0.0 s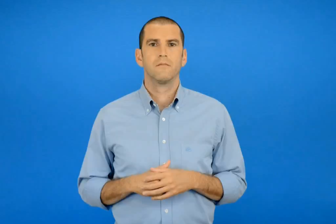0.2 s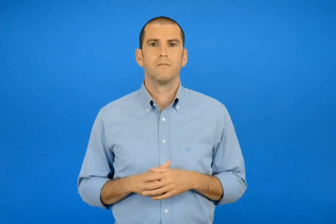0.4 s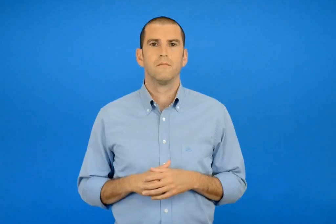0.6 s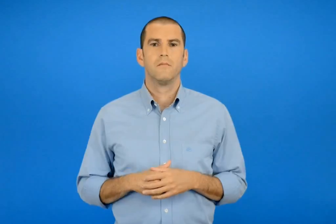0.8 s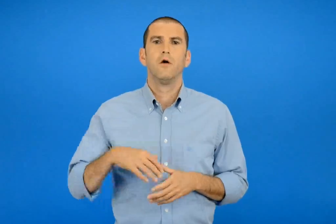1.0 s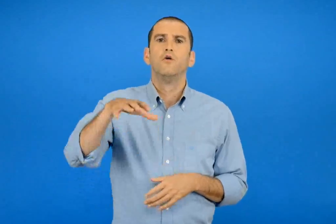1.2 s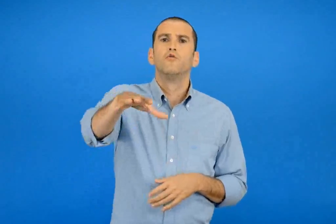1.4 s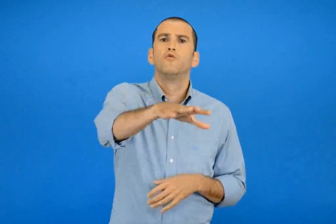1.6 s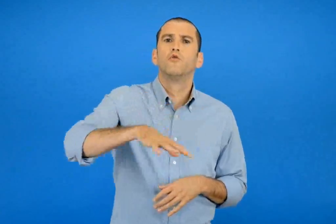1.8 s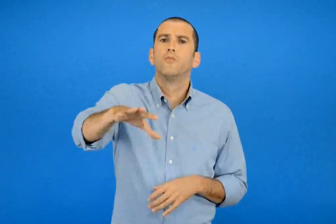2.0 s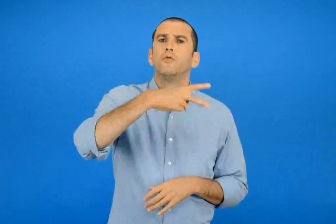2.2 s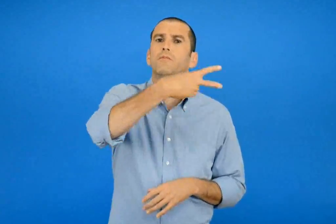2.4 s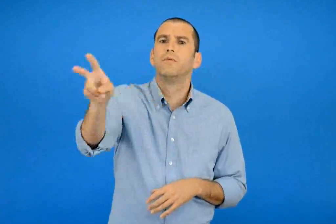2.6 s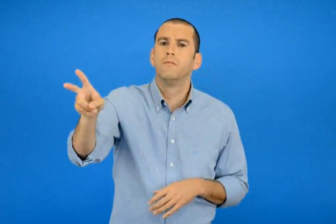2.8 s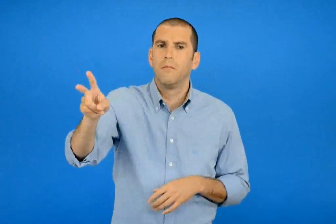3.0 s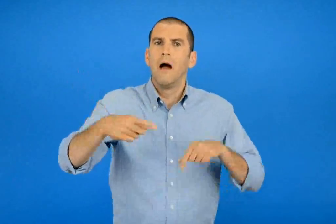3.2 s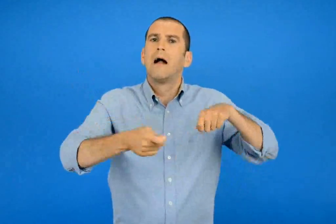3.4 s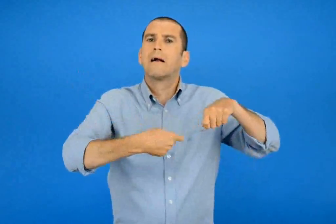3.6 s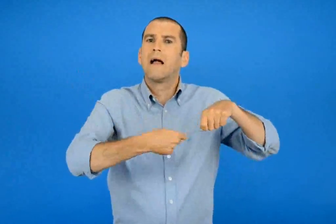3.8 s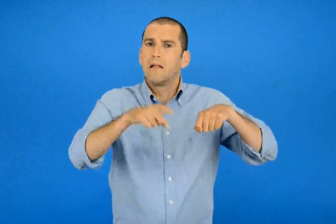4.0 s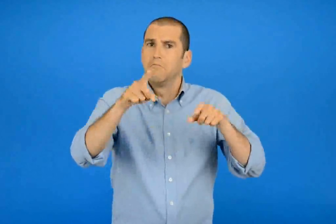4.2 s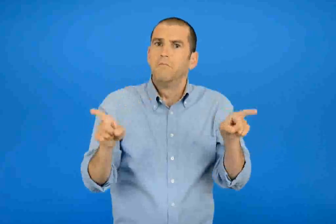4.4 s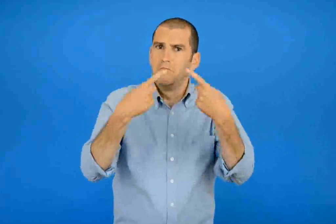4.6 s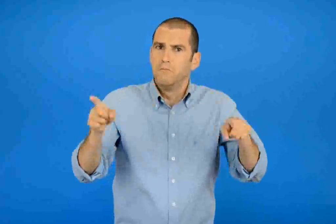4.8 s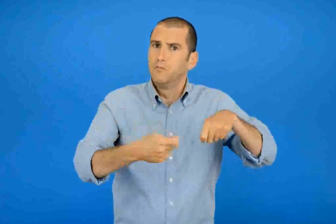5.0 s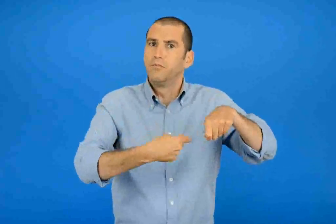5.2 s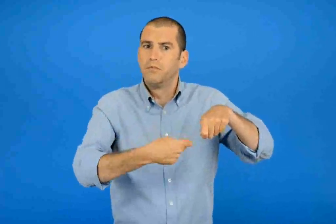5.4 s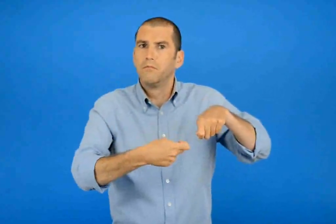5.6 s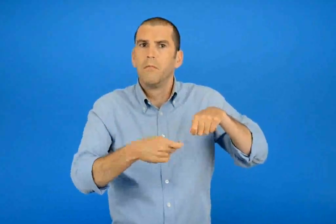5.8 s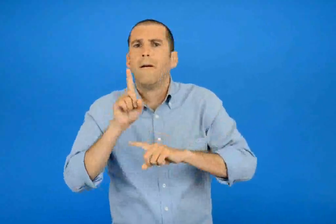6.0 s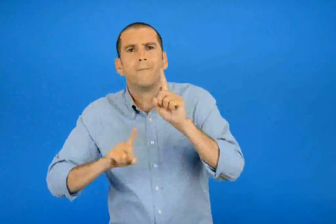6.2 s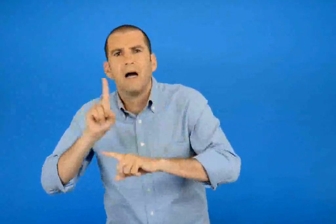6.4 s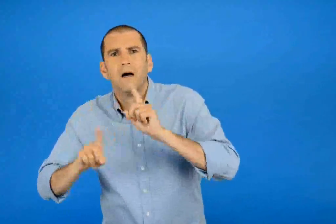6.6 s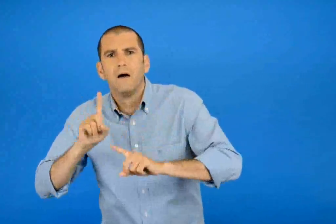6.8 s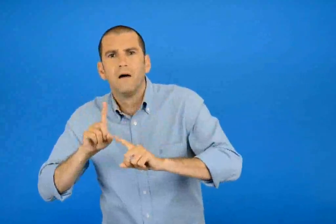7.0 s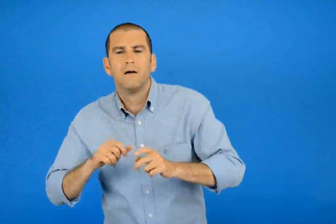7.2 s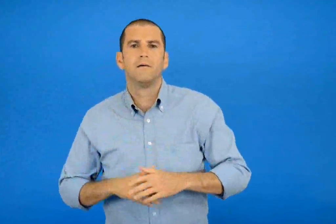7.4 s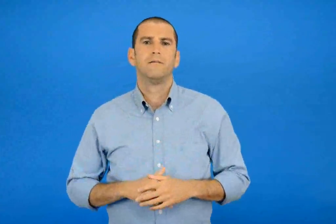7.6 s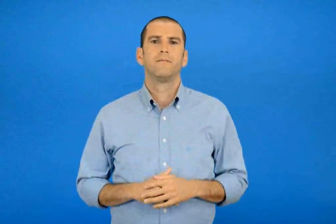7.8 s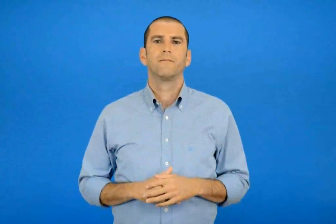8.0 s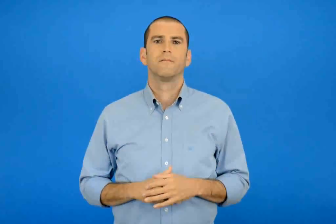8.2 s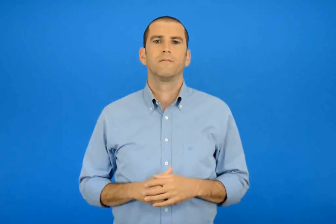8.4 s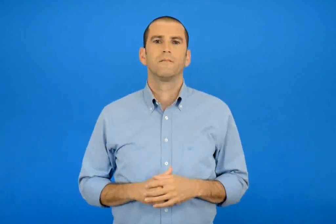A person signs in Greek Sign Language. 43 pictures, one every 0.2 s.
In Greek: στον τόπο σας τραγουδάτε κάλαντα ; ποιά ;
